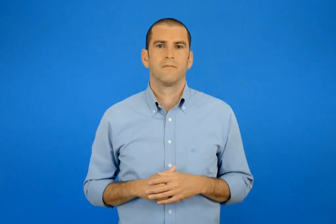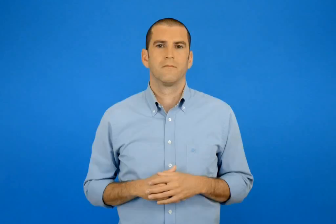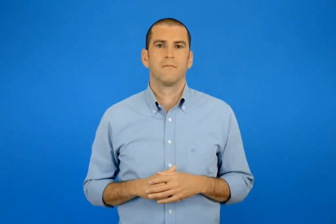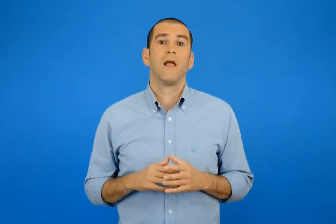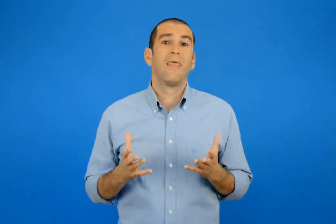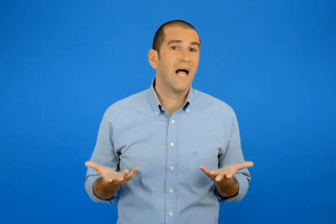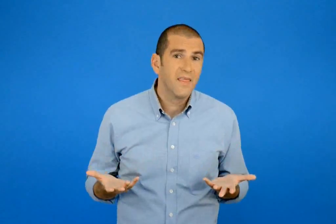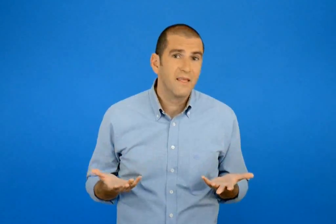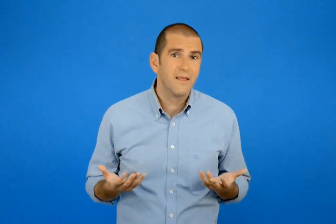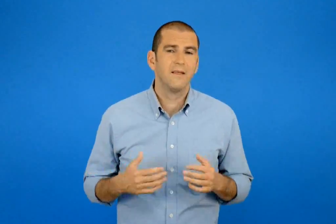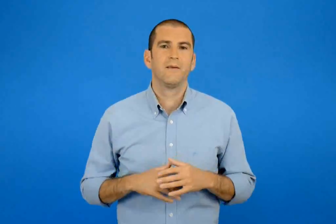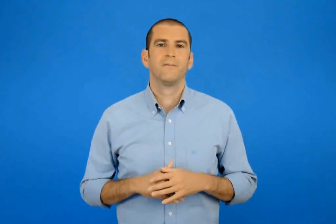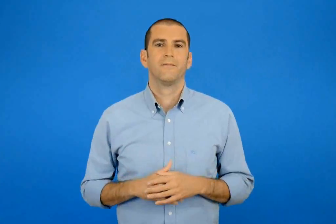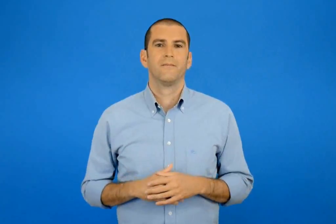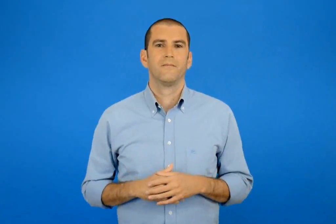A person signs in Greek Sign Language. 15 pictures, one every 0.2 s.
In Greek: δηλαδή
